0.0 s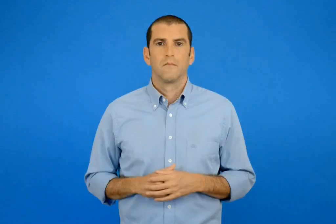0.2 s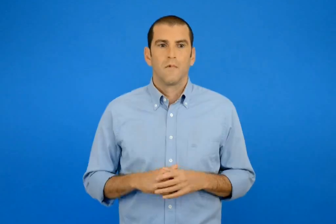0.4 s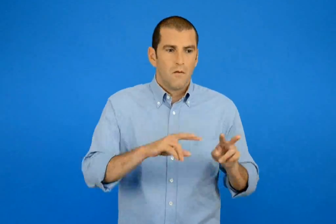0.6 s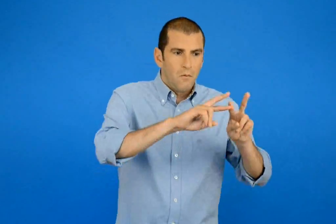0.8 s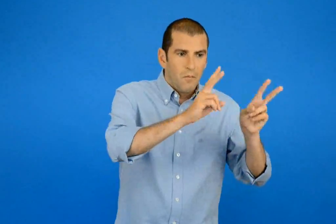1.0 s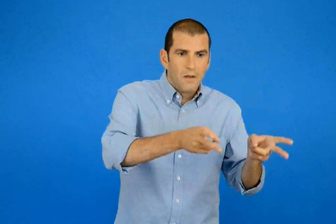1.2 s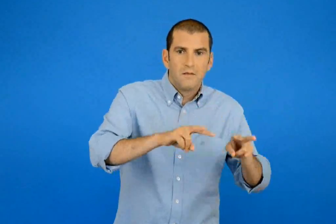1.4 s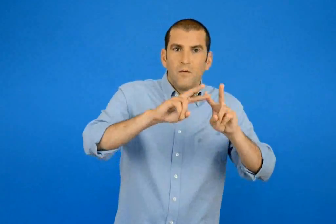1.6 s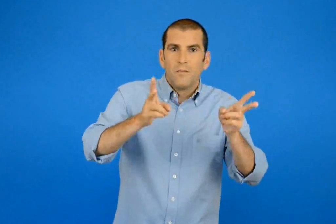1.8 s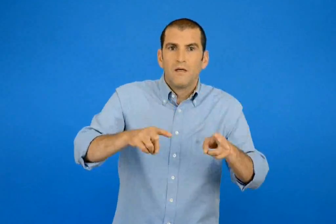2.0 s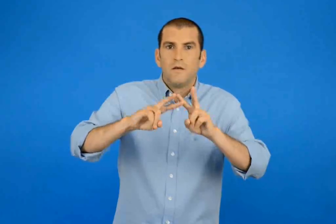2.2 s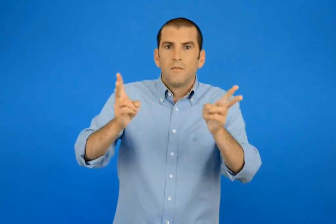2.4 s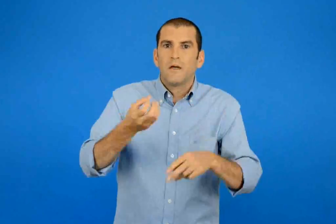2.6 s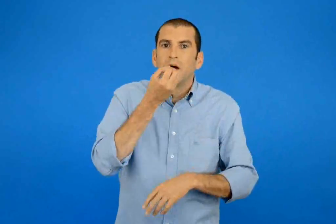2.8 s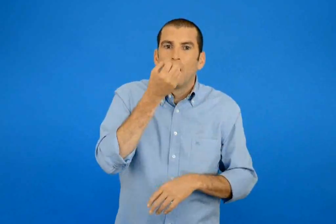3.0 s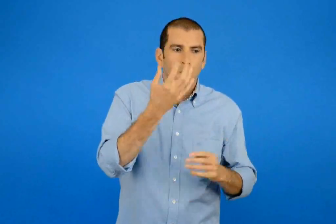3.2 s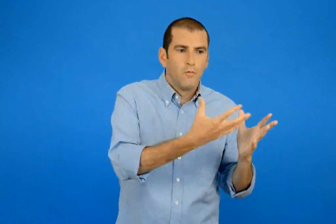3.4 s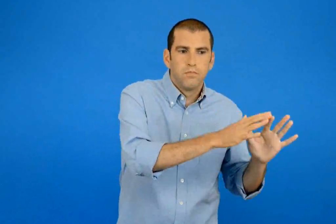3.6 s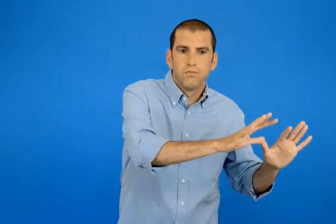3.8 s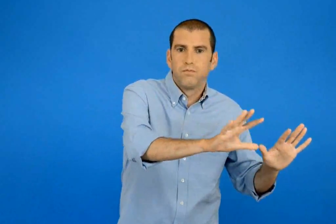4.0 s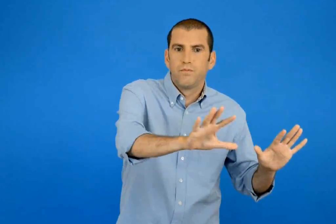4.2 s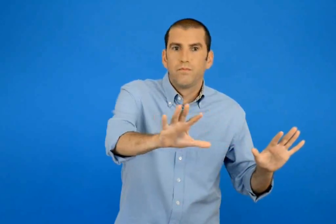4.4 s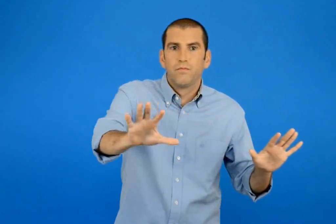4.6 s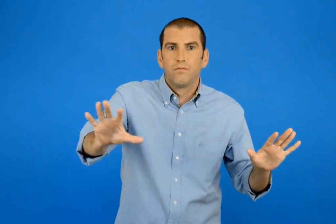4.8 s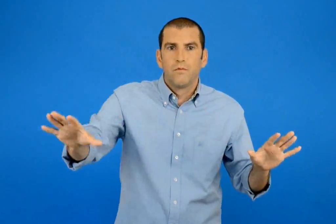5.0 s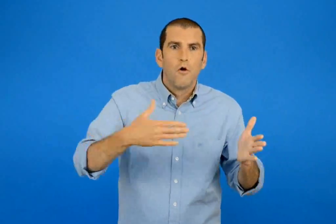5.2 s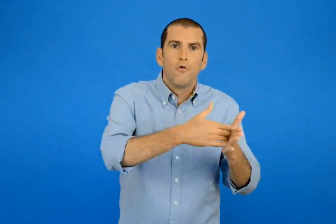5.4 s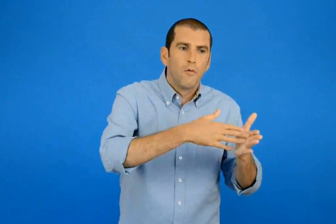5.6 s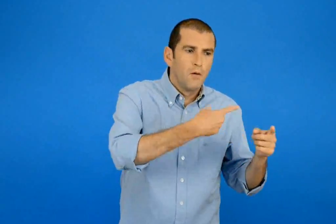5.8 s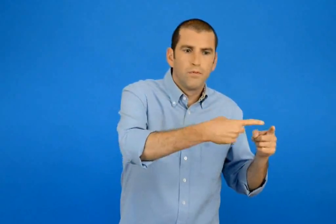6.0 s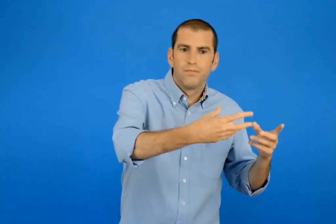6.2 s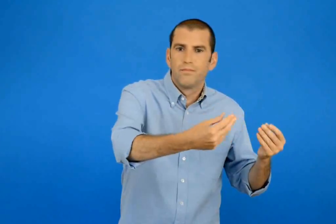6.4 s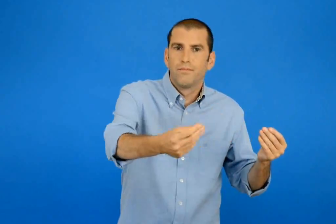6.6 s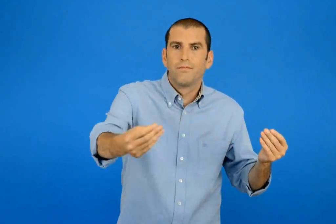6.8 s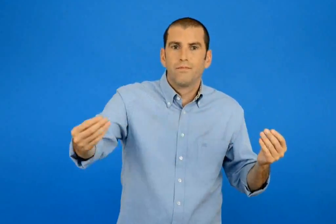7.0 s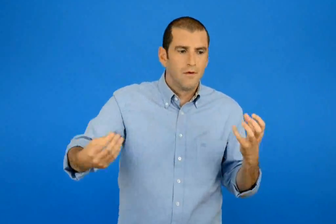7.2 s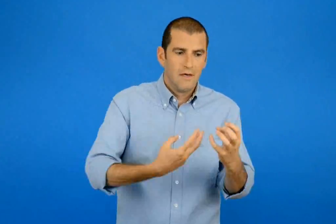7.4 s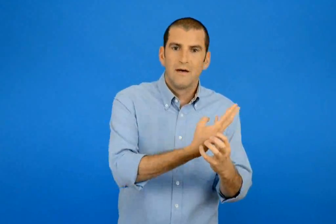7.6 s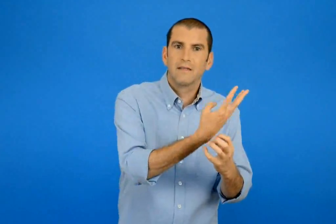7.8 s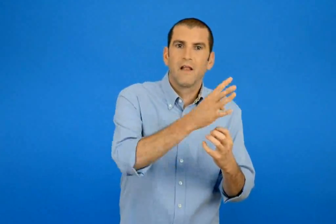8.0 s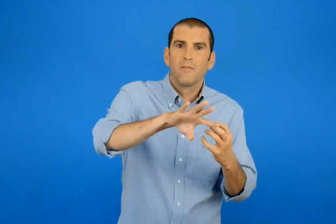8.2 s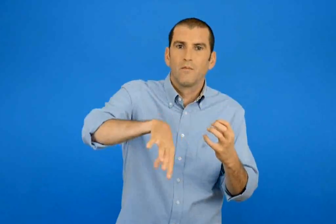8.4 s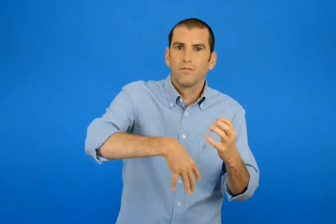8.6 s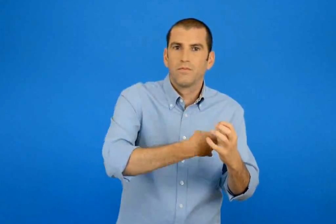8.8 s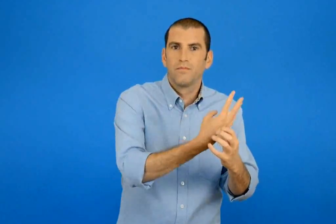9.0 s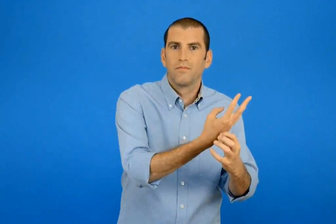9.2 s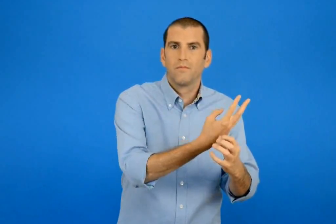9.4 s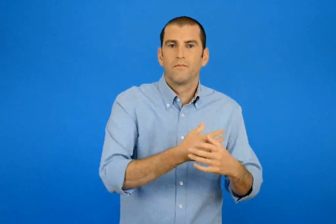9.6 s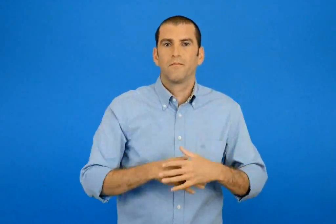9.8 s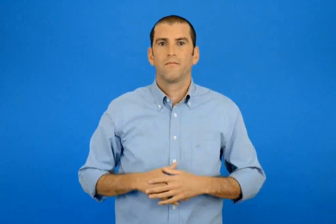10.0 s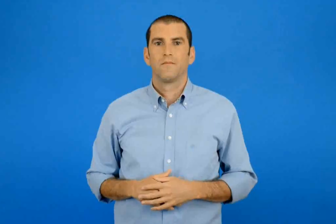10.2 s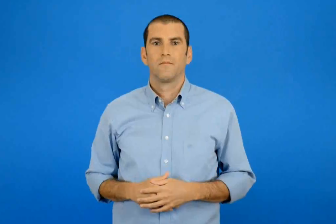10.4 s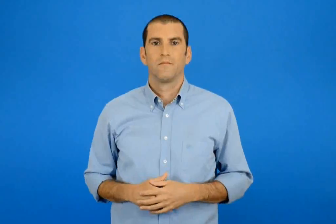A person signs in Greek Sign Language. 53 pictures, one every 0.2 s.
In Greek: γέμισαν πάλι τα ανθοπωλεία πολύχρωμα χρυσάνθεμα
